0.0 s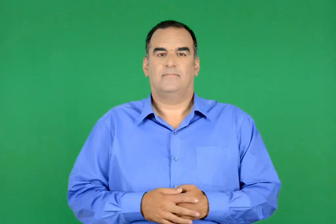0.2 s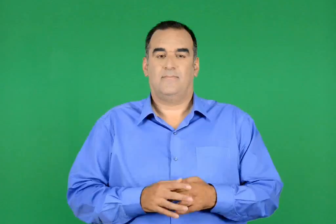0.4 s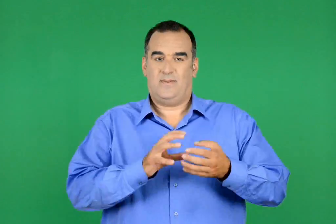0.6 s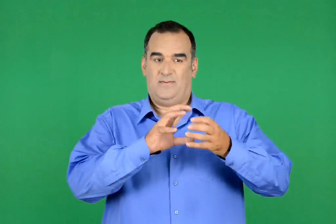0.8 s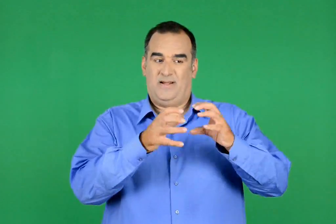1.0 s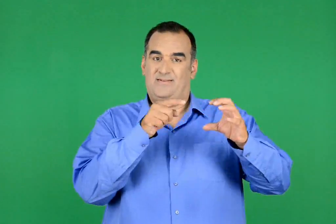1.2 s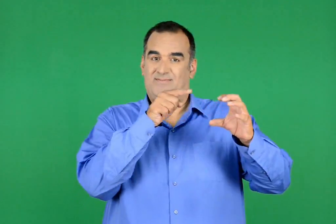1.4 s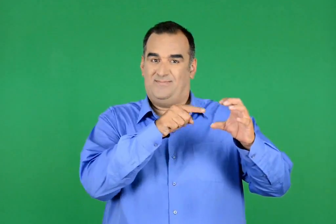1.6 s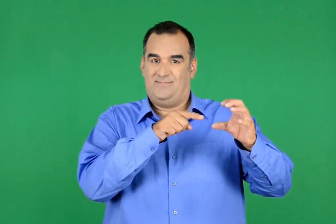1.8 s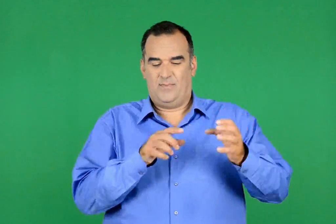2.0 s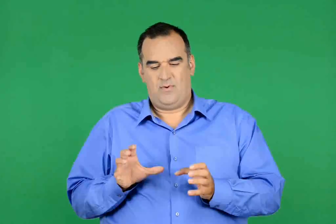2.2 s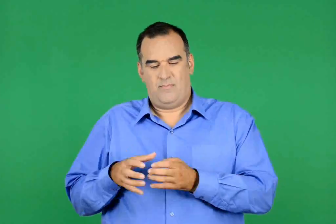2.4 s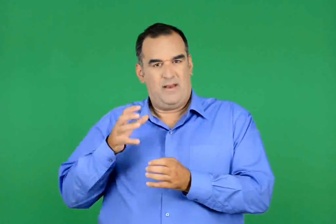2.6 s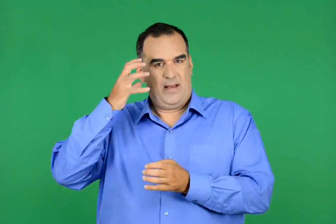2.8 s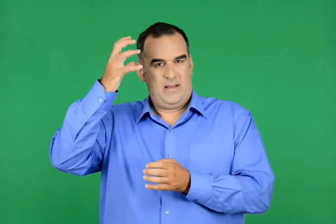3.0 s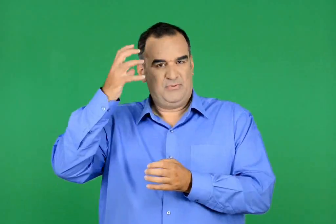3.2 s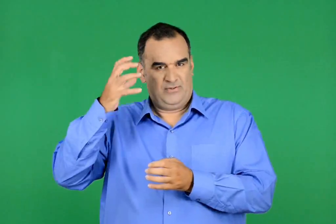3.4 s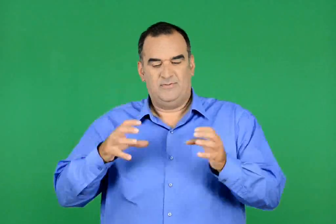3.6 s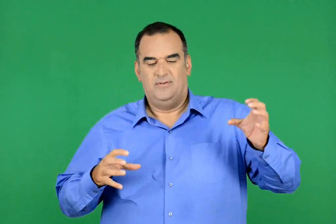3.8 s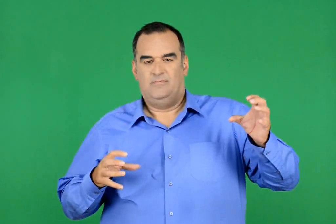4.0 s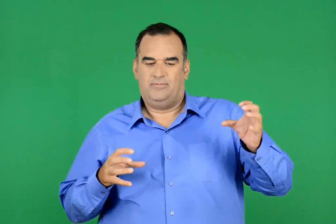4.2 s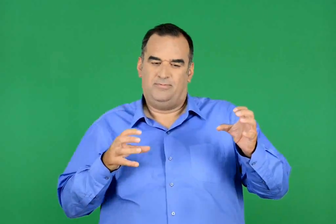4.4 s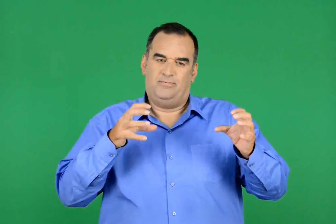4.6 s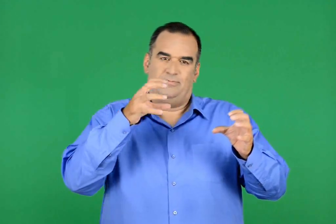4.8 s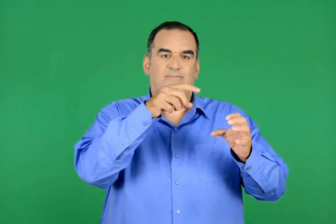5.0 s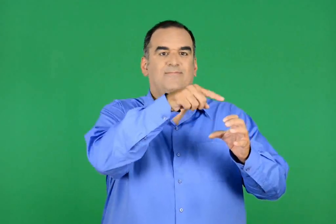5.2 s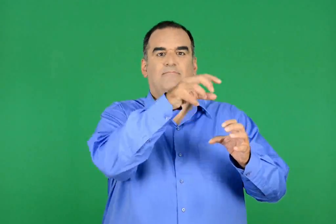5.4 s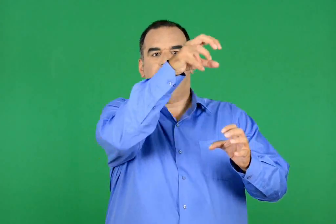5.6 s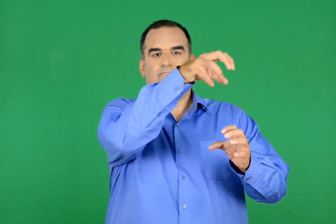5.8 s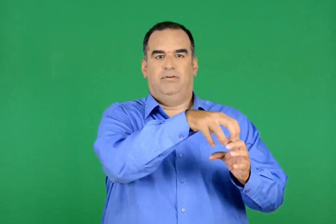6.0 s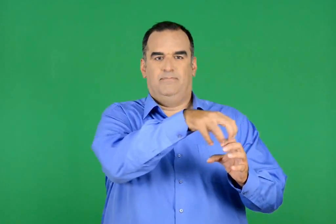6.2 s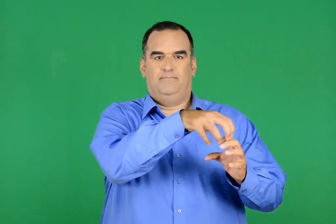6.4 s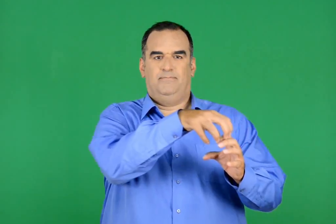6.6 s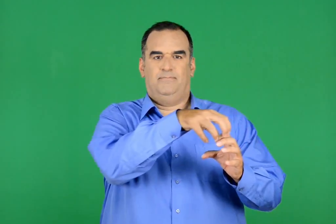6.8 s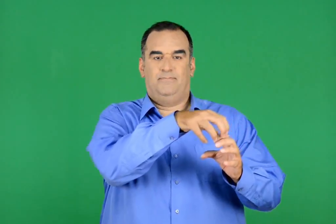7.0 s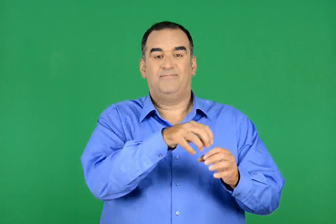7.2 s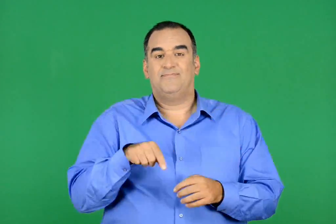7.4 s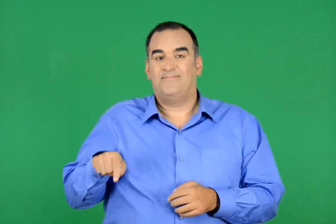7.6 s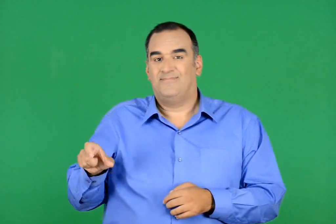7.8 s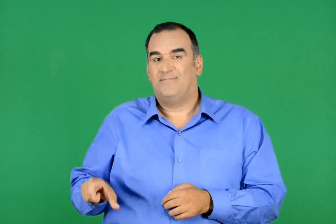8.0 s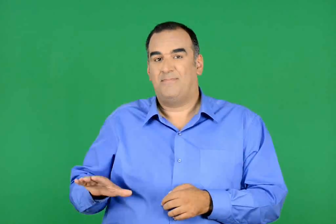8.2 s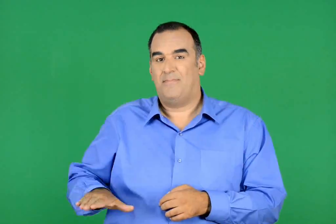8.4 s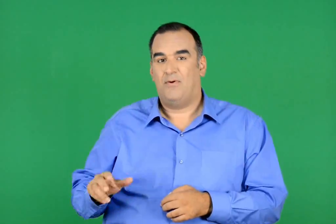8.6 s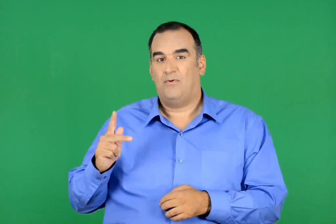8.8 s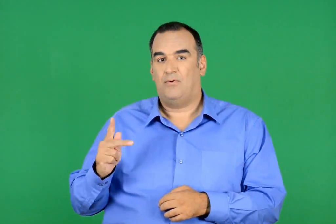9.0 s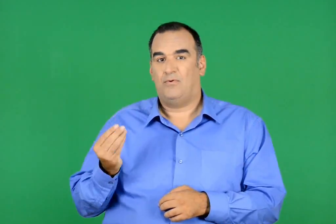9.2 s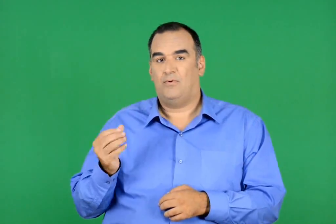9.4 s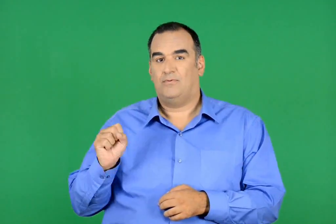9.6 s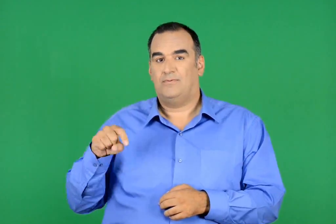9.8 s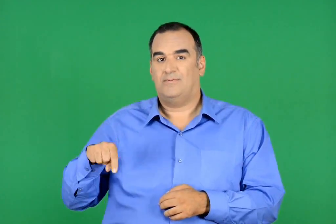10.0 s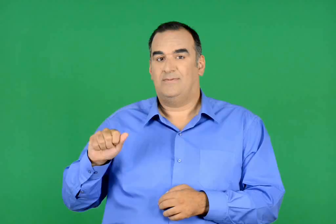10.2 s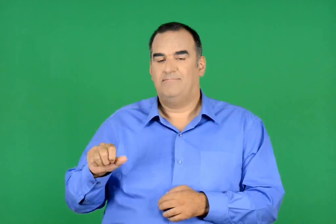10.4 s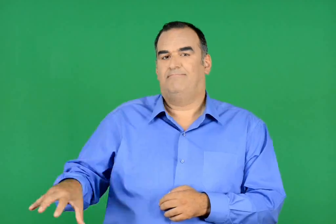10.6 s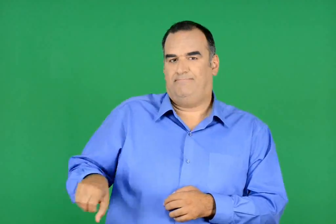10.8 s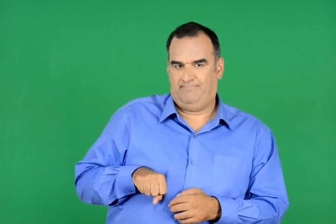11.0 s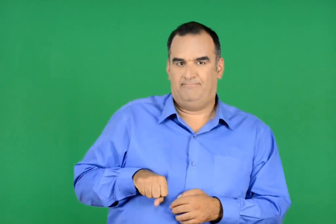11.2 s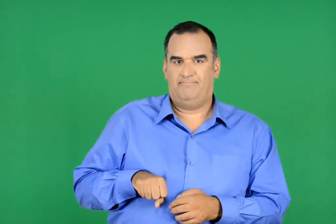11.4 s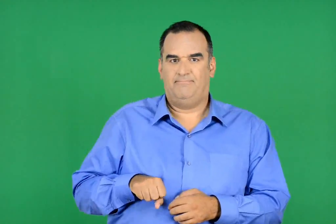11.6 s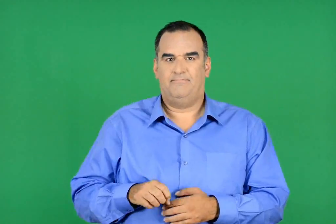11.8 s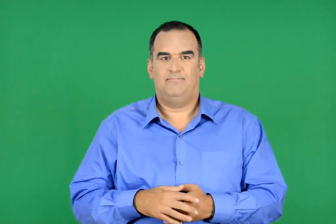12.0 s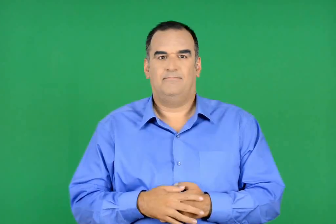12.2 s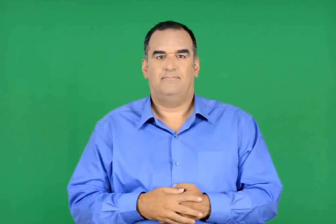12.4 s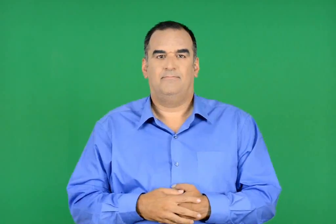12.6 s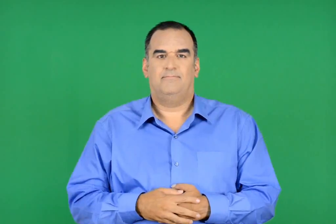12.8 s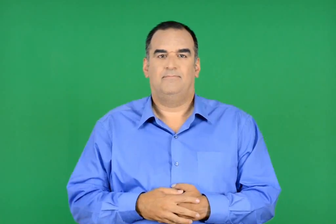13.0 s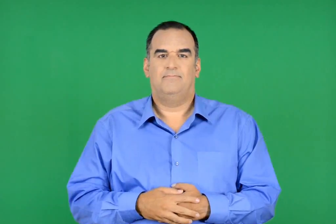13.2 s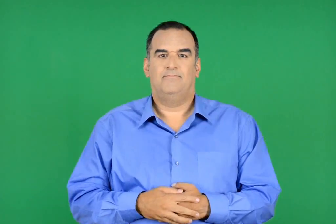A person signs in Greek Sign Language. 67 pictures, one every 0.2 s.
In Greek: ομάδα επιστημόνων από τη γη ταξίδεψε σε έναν πλανήτη για να εγκαταστήσει έναν σταθμό. μαζί τους πήραν κι έναν µικρό , τον κώστα
